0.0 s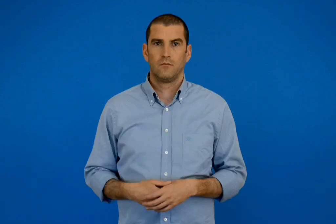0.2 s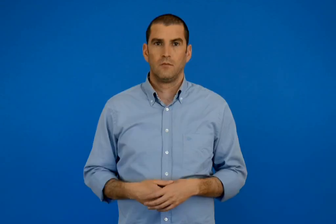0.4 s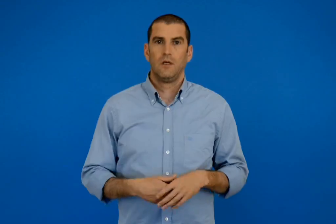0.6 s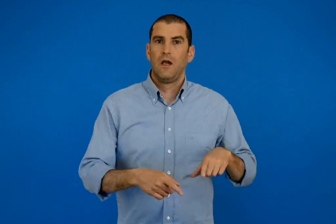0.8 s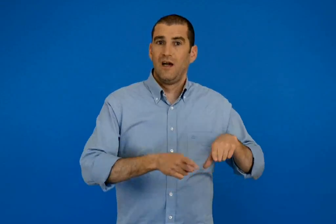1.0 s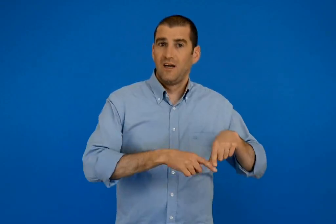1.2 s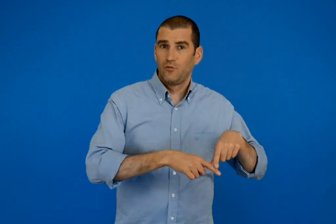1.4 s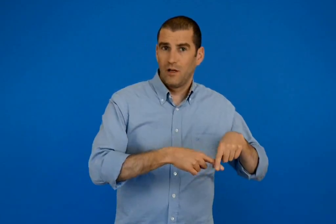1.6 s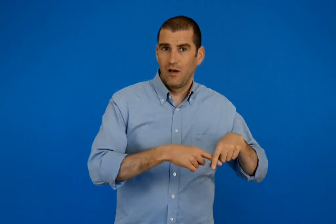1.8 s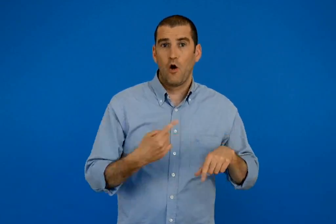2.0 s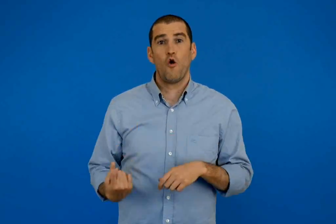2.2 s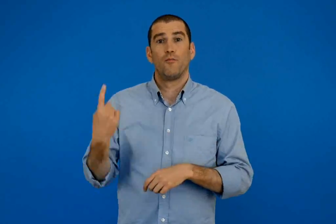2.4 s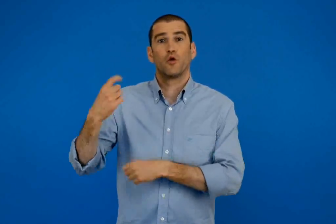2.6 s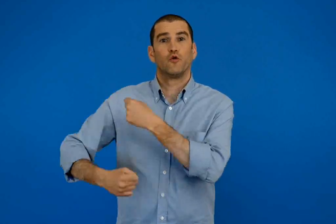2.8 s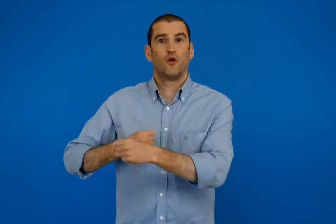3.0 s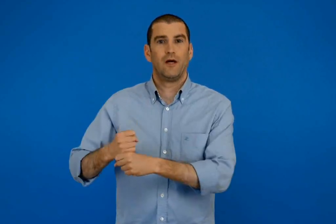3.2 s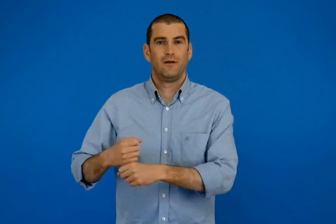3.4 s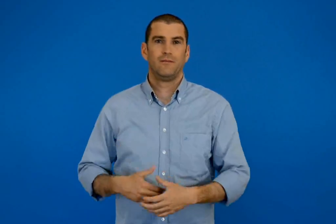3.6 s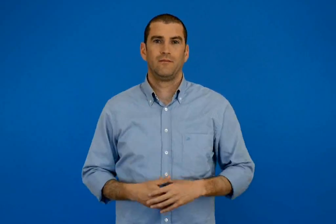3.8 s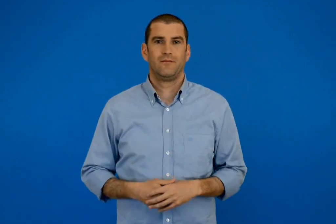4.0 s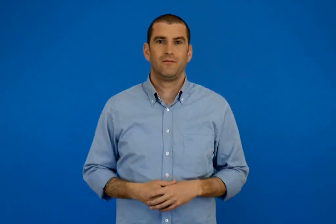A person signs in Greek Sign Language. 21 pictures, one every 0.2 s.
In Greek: χριστούγεννα πρωτοχρονιά
